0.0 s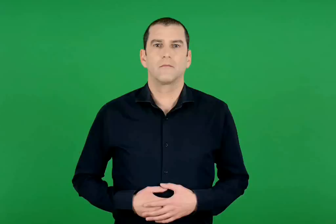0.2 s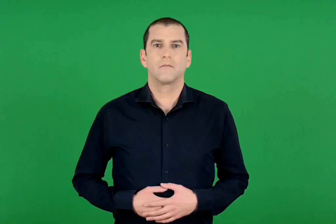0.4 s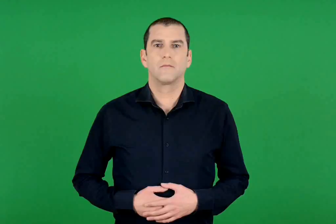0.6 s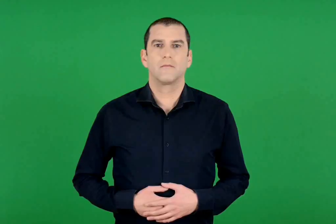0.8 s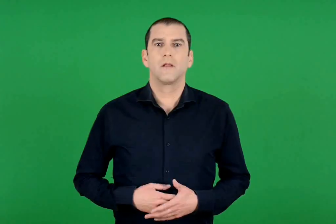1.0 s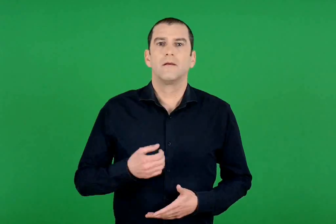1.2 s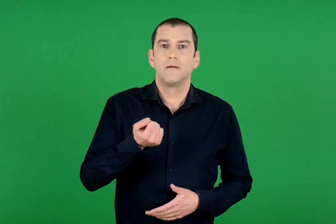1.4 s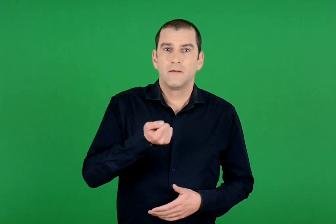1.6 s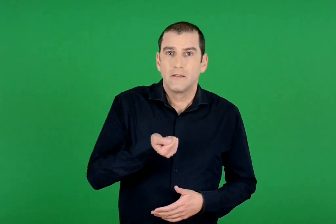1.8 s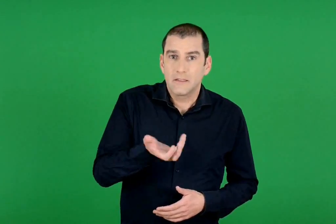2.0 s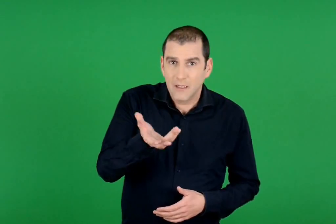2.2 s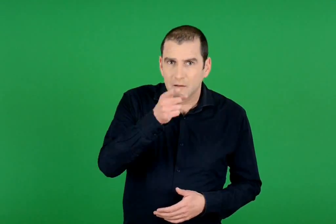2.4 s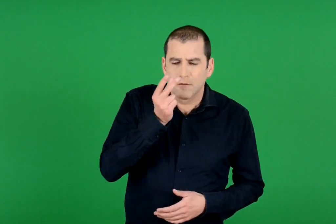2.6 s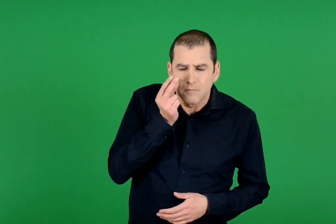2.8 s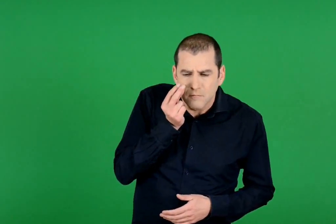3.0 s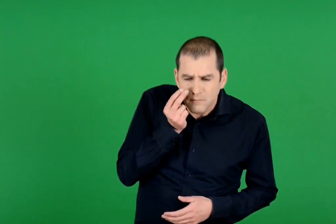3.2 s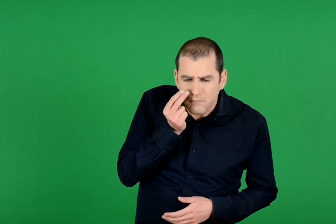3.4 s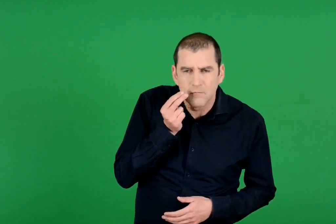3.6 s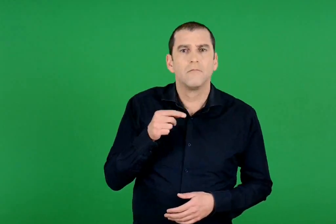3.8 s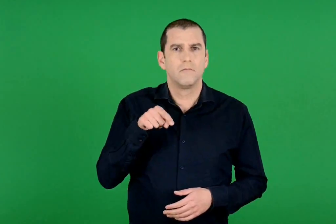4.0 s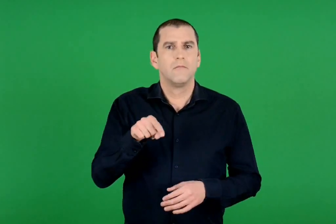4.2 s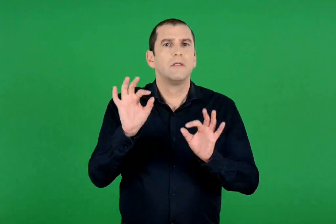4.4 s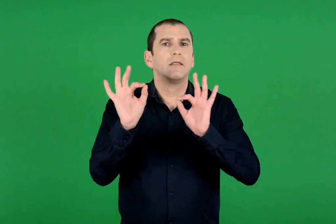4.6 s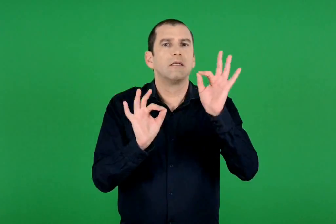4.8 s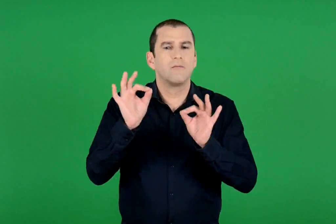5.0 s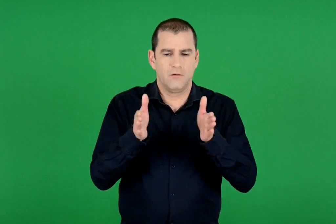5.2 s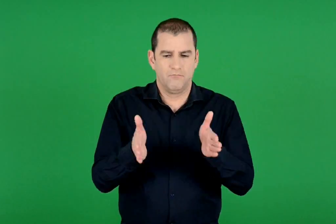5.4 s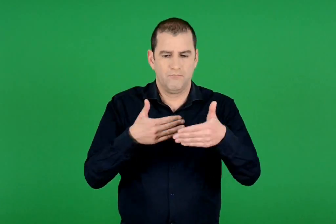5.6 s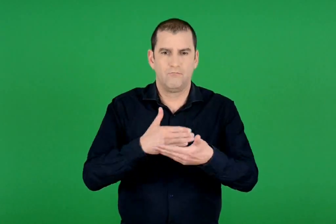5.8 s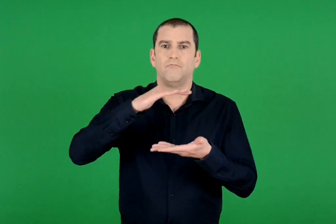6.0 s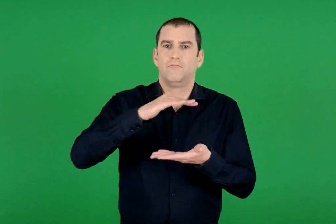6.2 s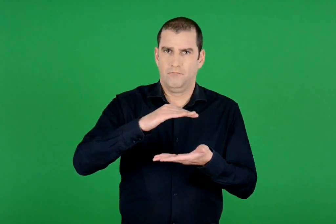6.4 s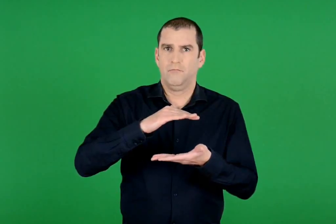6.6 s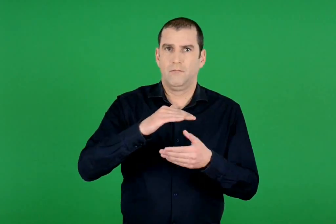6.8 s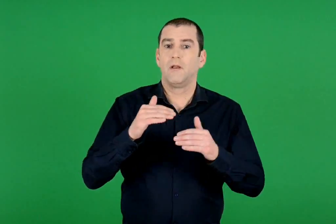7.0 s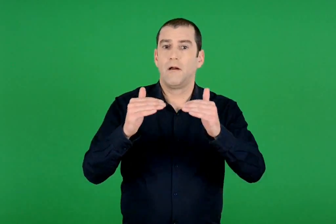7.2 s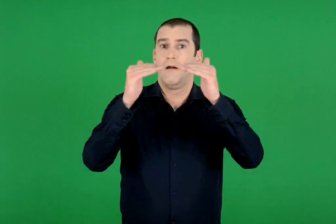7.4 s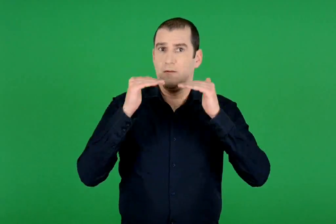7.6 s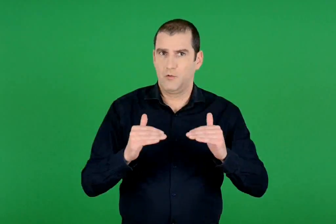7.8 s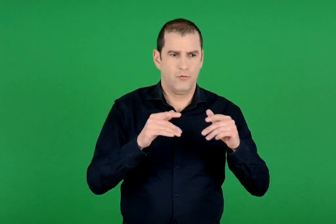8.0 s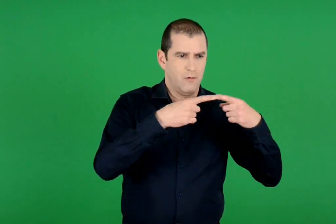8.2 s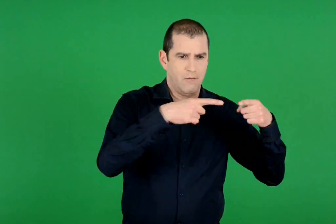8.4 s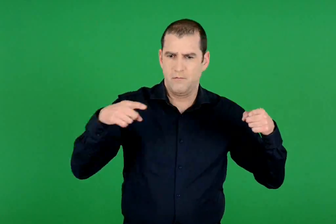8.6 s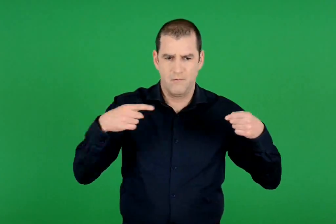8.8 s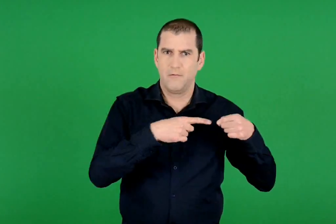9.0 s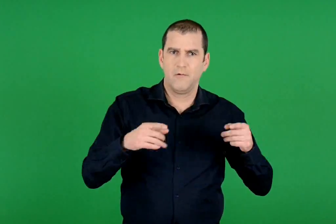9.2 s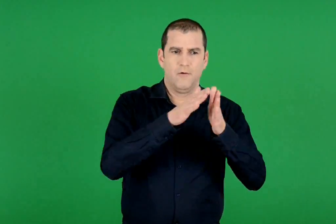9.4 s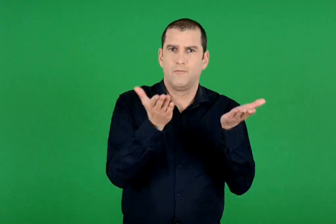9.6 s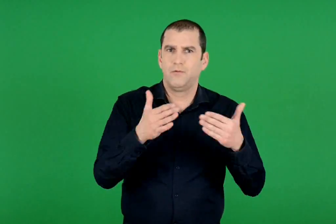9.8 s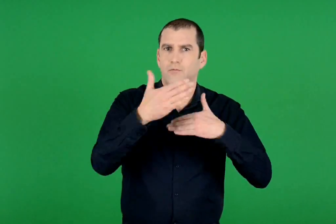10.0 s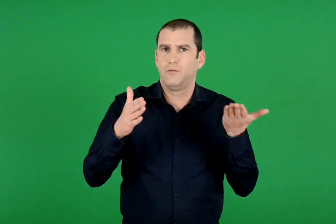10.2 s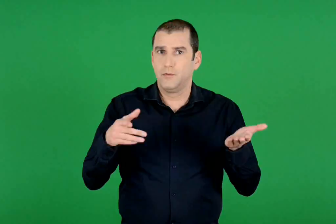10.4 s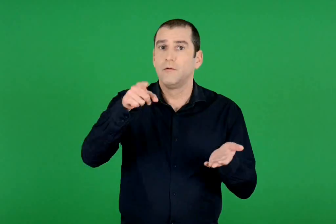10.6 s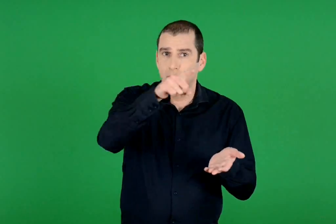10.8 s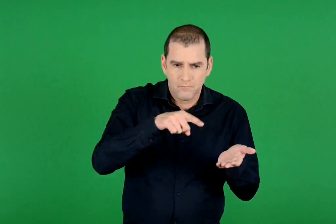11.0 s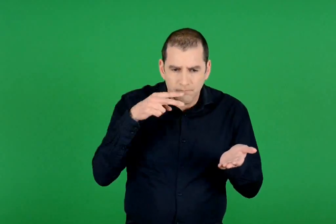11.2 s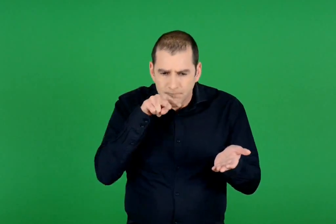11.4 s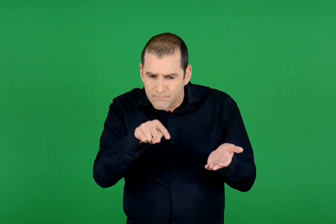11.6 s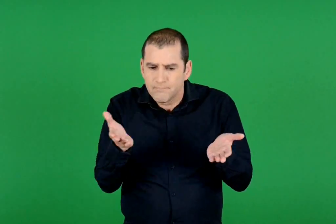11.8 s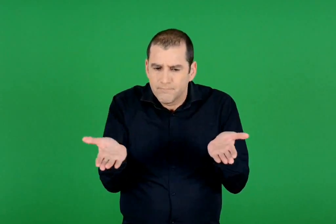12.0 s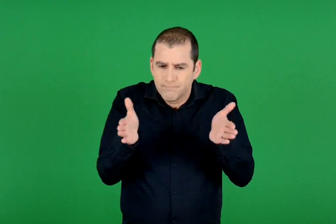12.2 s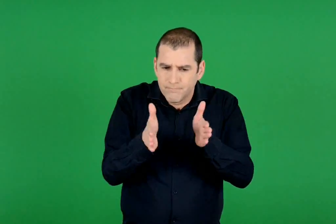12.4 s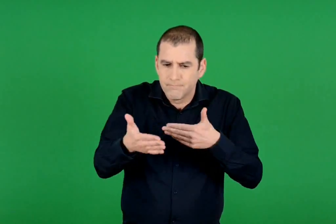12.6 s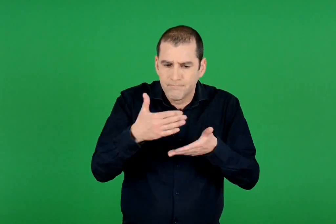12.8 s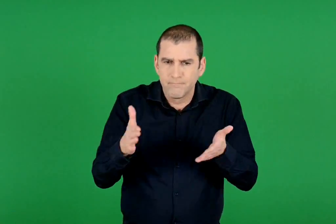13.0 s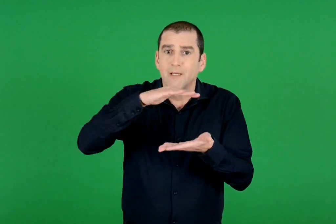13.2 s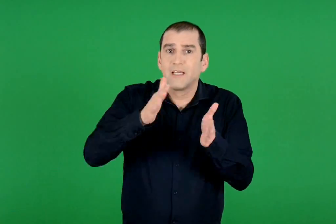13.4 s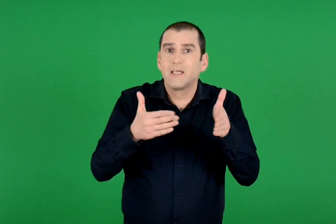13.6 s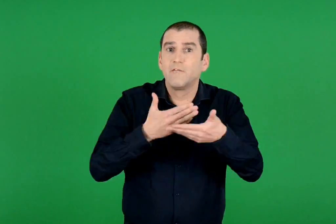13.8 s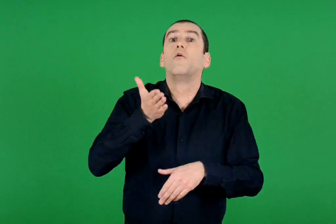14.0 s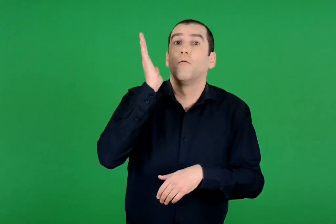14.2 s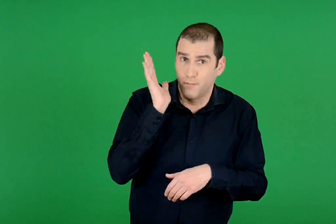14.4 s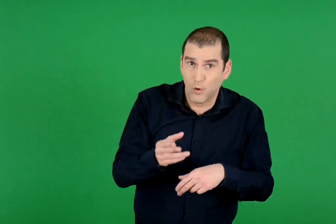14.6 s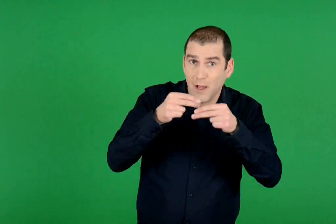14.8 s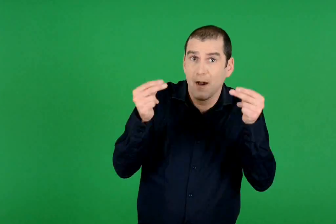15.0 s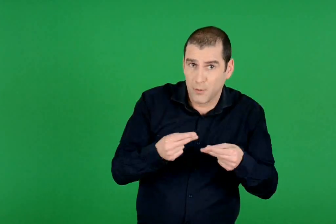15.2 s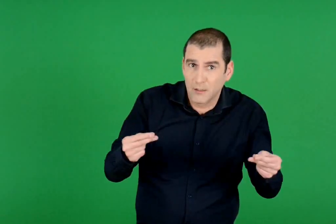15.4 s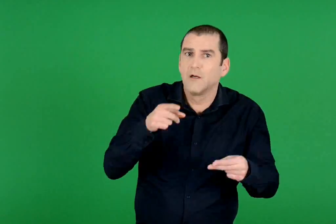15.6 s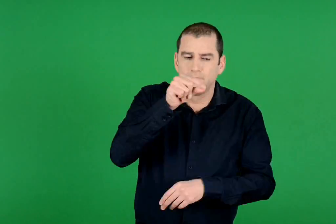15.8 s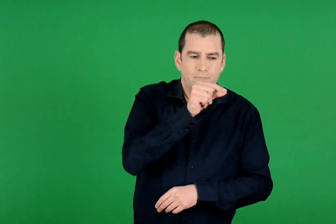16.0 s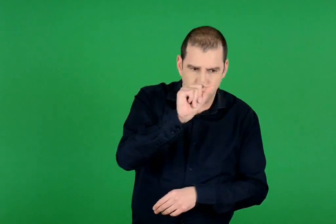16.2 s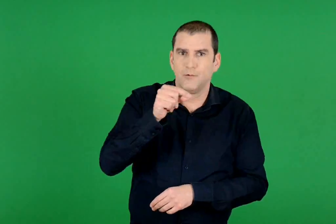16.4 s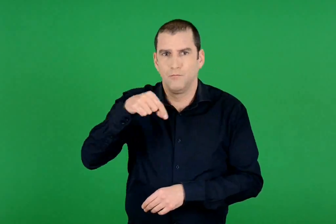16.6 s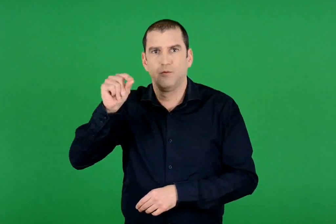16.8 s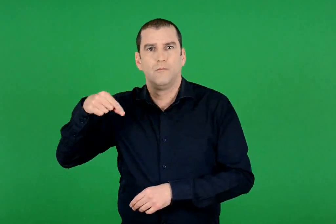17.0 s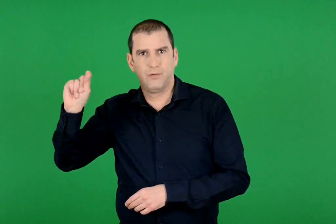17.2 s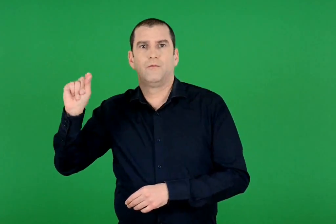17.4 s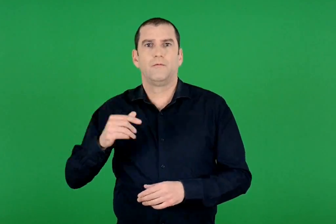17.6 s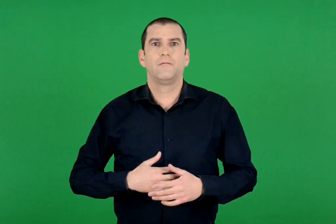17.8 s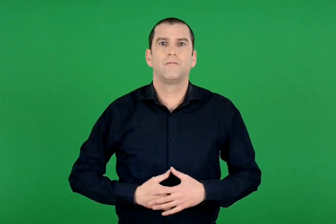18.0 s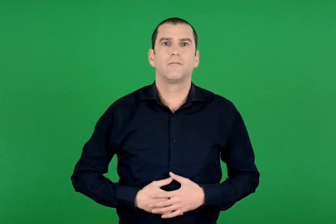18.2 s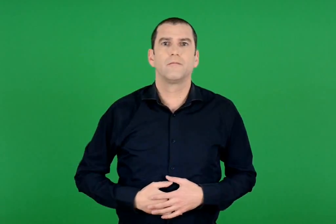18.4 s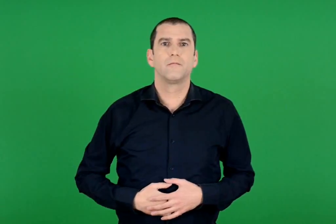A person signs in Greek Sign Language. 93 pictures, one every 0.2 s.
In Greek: παρατήρησε ένα ζάρι. έχει το σχήμα κύβου. βάλε ένα √ σε όσα από τα παρακάτω αναπτύγματα μπορούν να μας δώσουν κύβο , αν τα διπλώσουμε
